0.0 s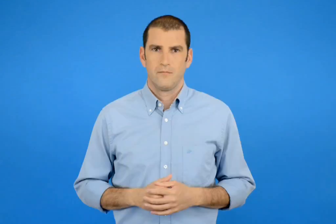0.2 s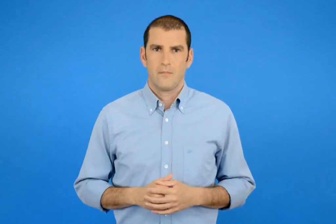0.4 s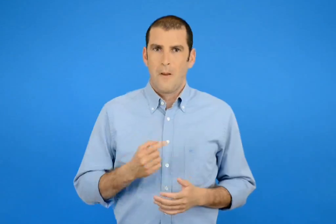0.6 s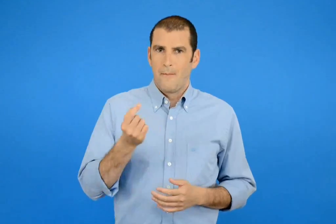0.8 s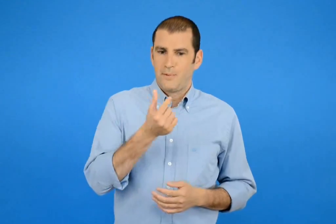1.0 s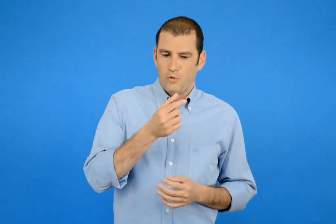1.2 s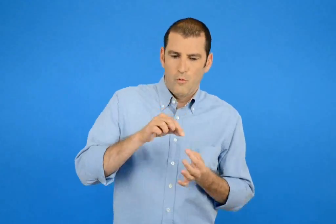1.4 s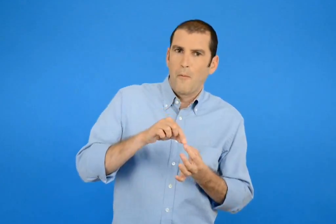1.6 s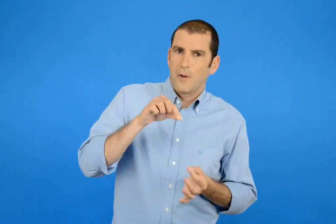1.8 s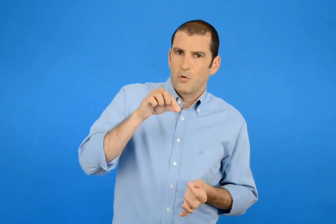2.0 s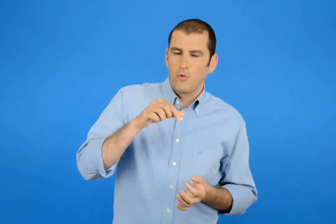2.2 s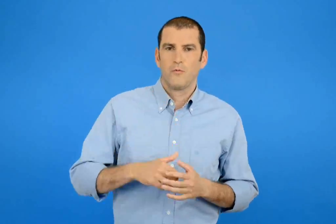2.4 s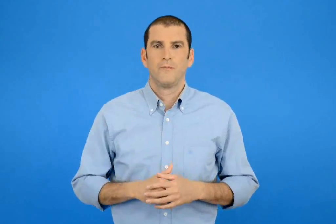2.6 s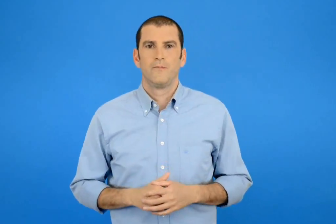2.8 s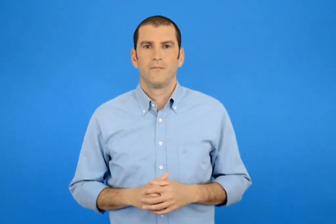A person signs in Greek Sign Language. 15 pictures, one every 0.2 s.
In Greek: μισό μέτρο
